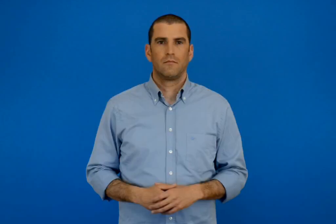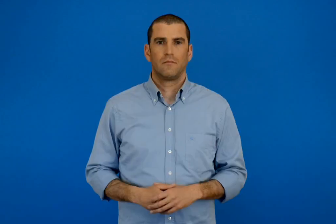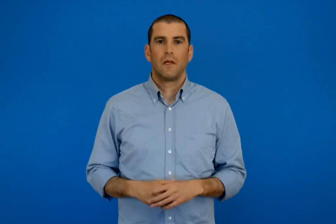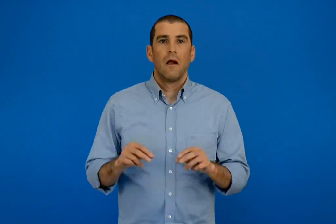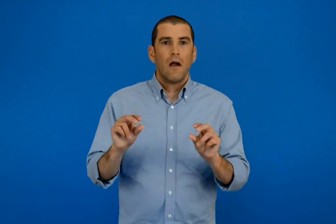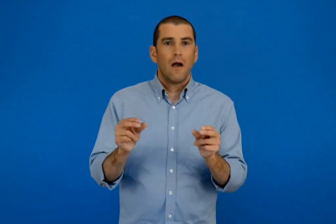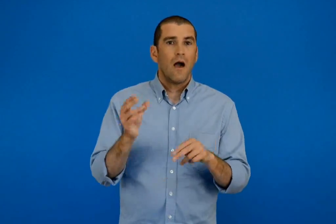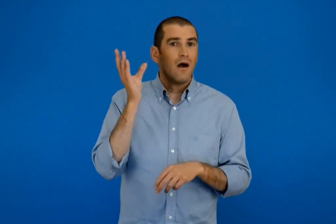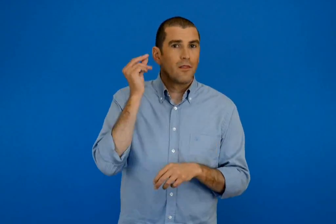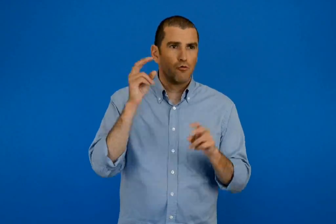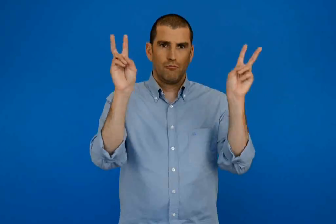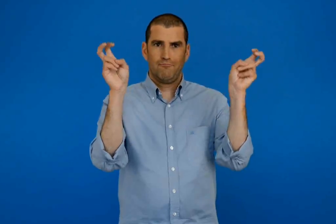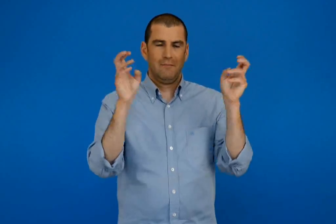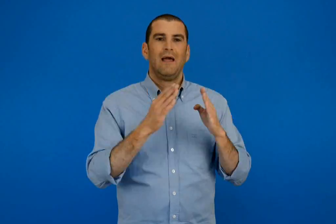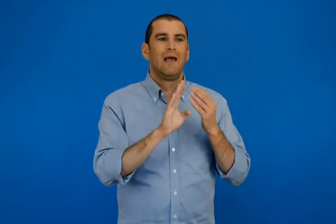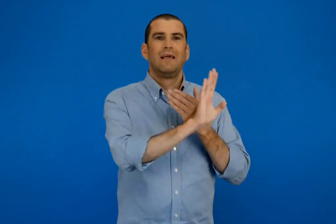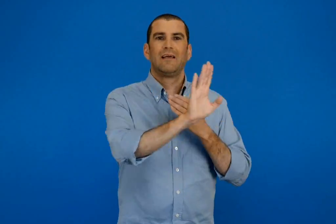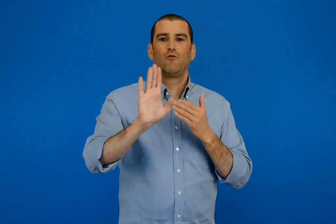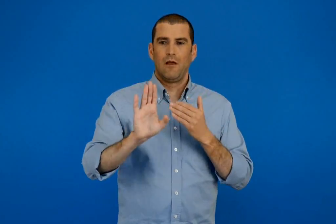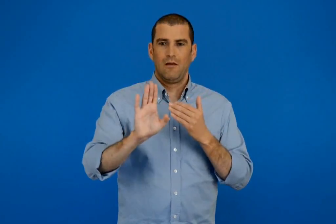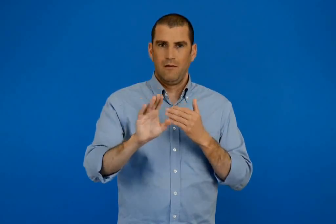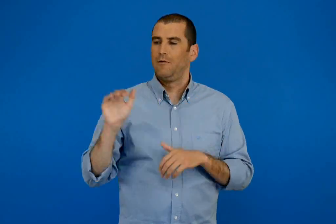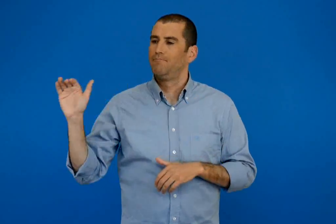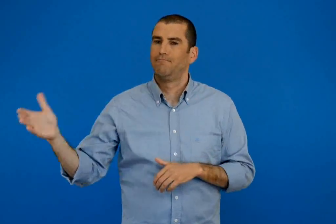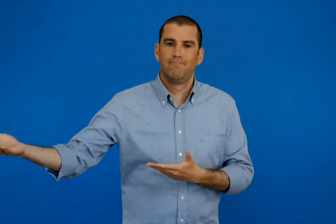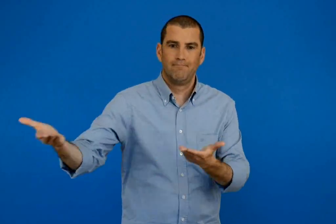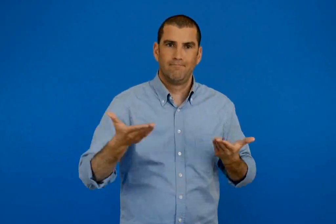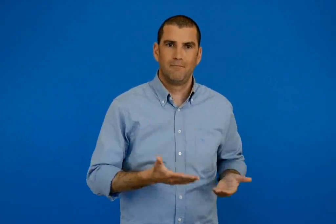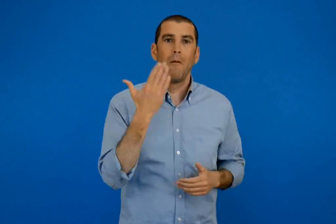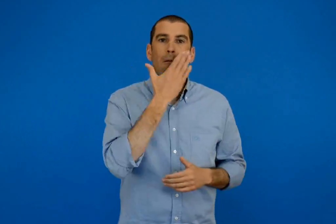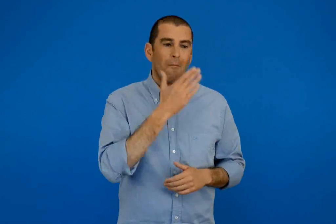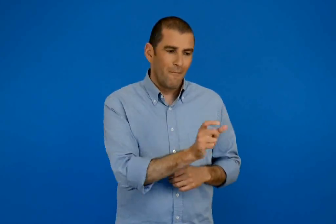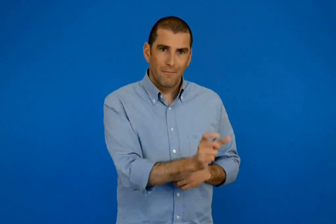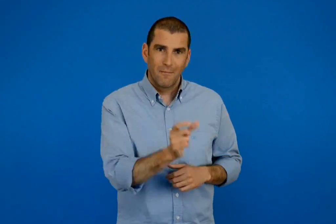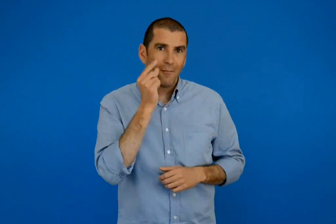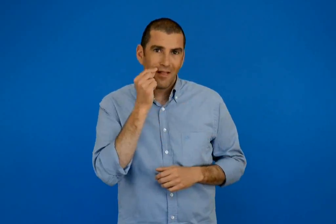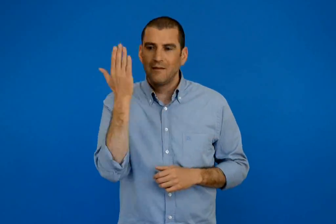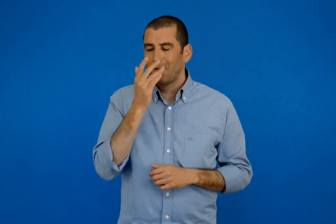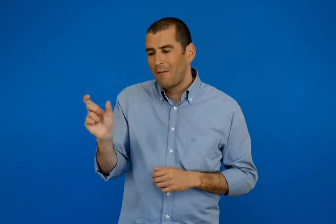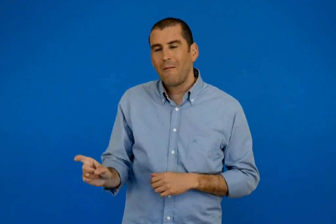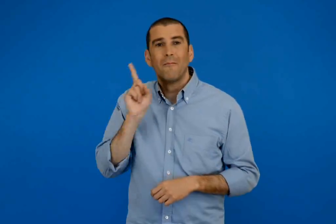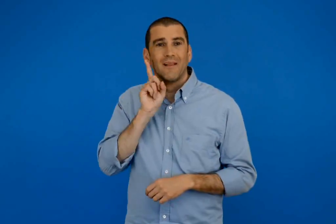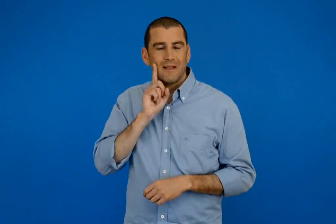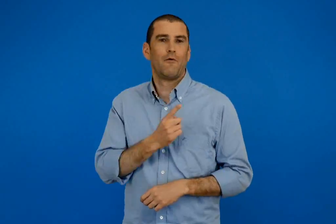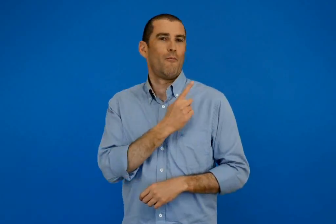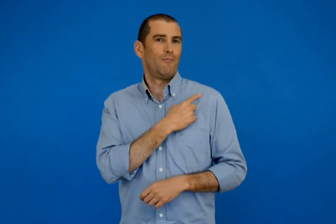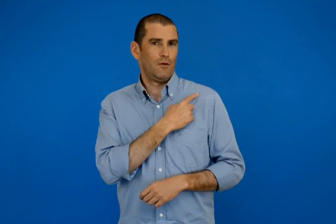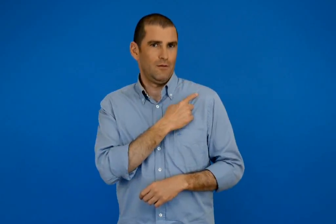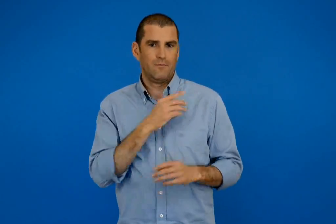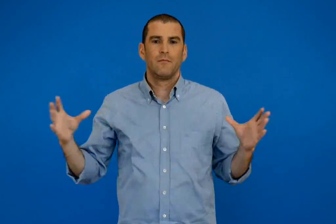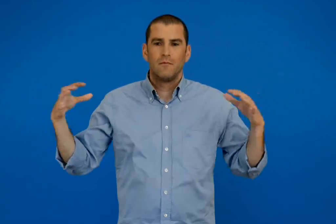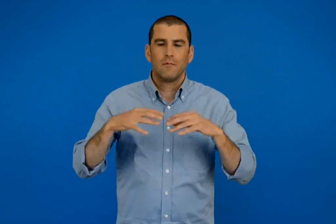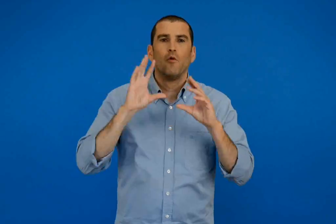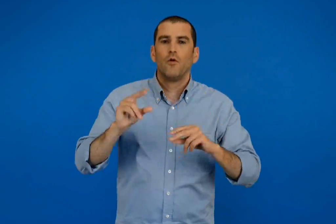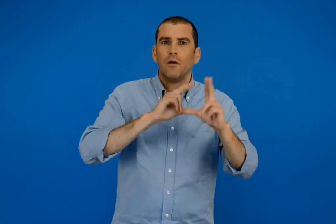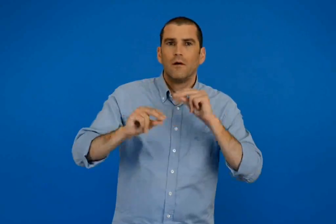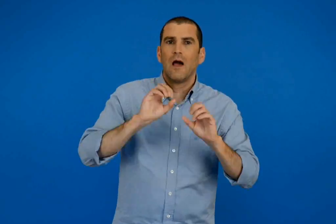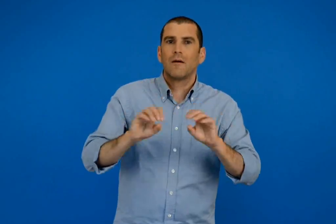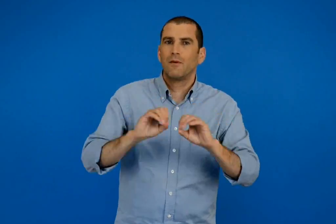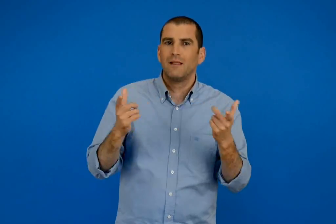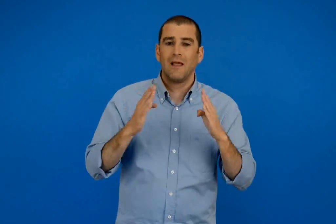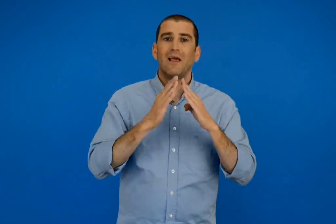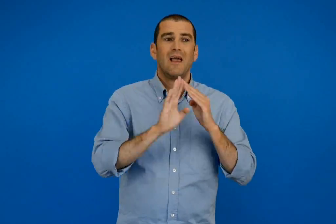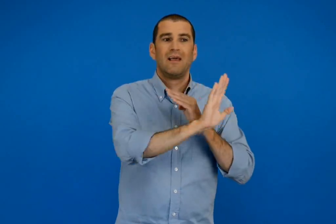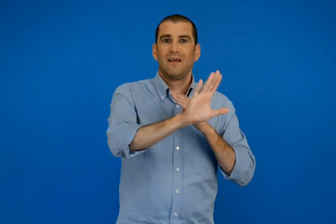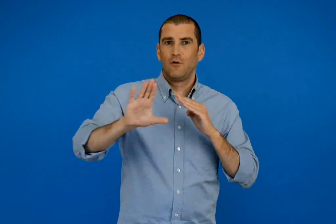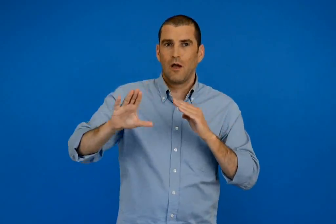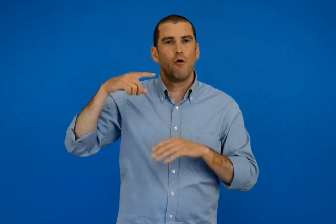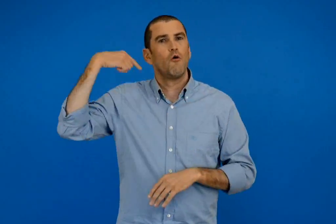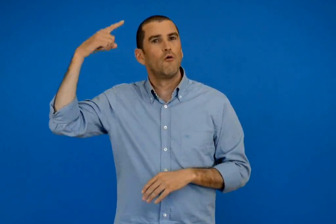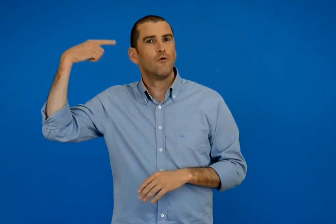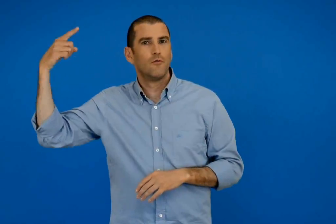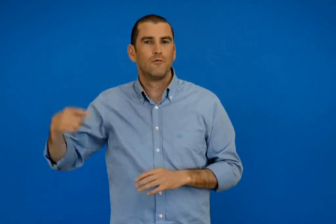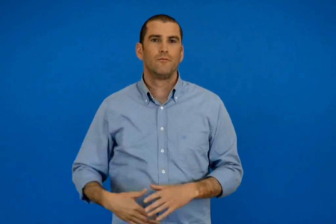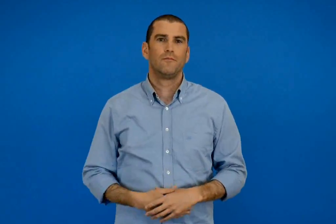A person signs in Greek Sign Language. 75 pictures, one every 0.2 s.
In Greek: το ράδιο γειτονιά καλεί τους μαθητές και τις μαθήτριες της α΄ δημοτικού στην εκπομπή η γειτονιά των ονείρων
